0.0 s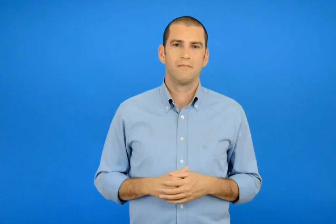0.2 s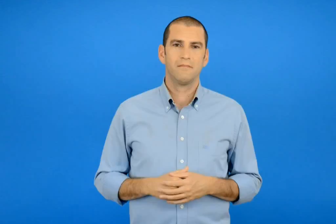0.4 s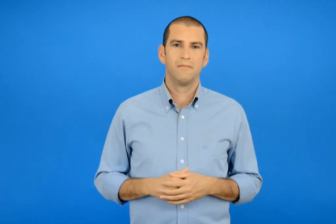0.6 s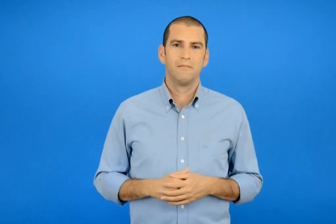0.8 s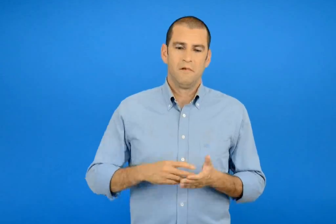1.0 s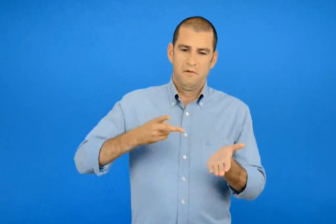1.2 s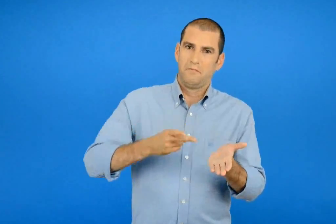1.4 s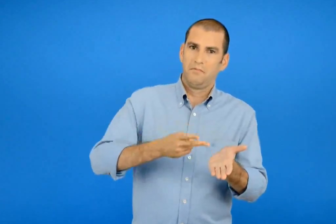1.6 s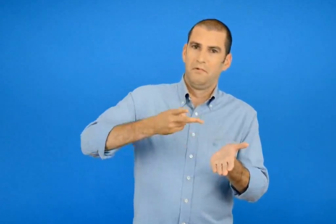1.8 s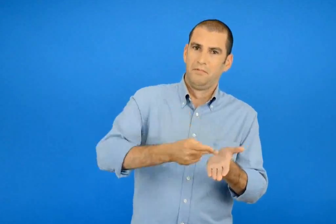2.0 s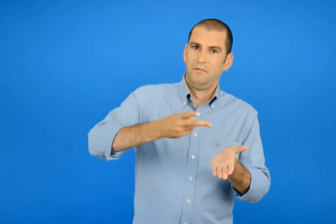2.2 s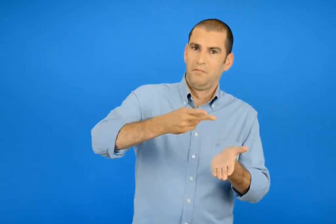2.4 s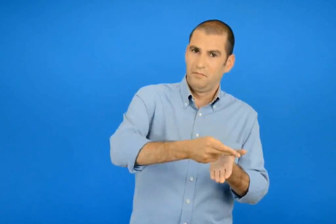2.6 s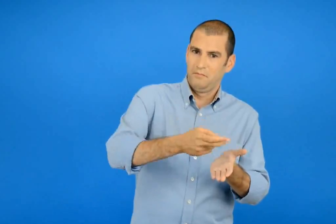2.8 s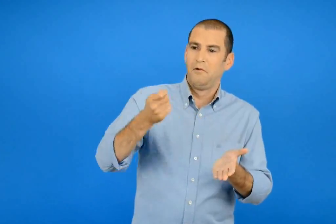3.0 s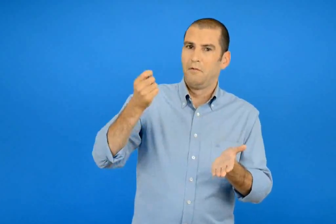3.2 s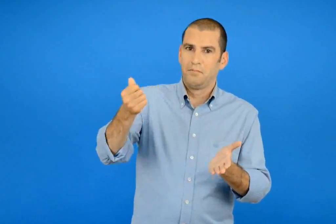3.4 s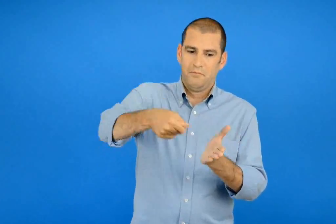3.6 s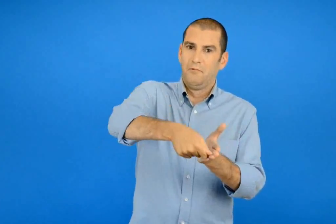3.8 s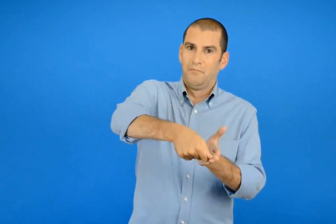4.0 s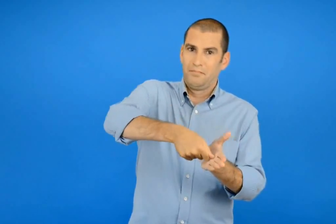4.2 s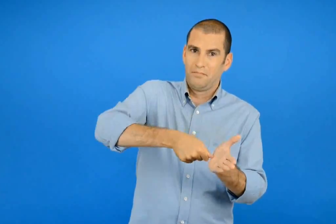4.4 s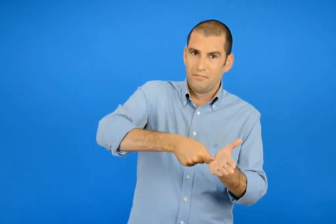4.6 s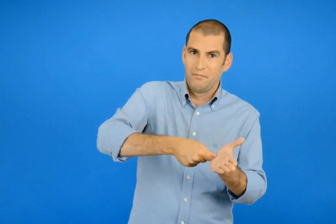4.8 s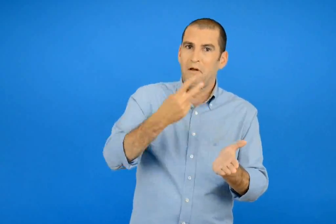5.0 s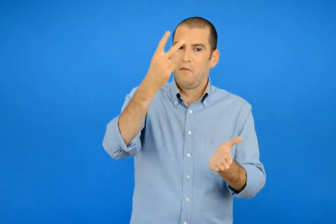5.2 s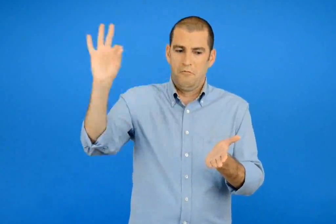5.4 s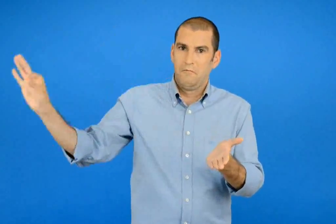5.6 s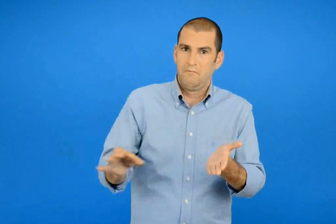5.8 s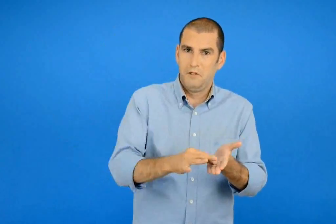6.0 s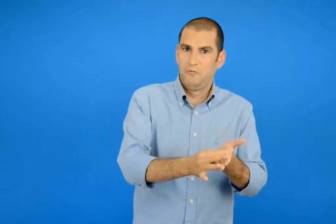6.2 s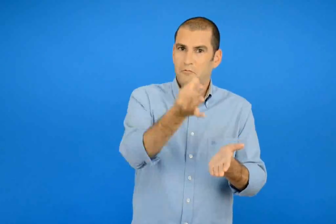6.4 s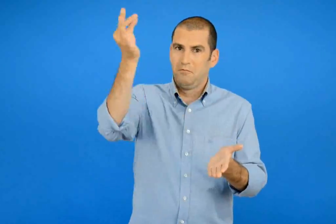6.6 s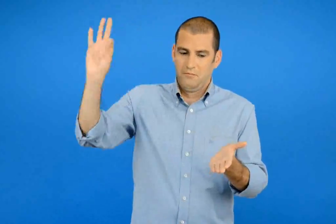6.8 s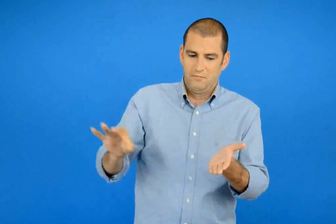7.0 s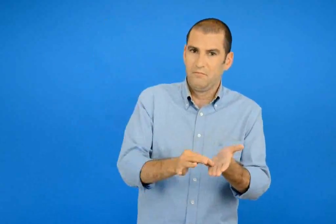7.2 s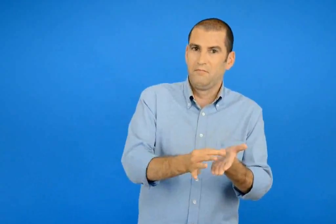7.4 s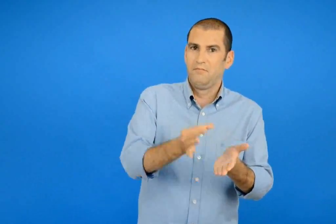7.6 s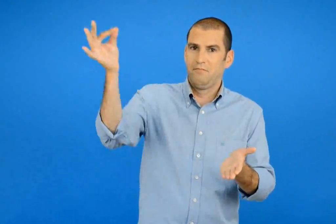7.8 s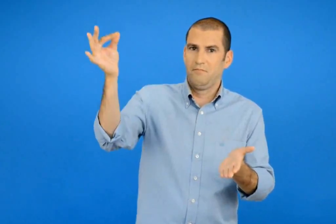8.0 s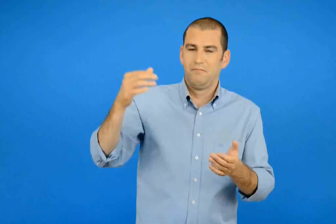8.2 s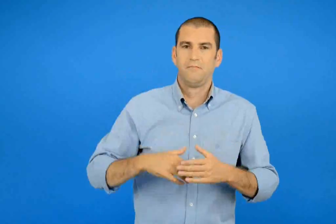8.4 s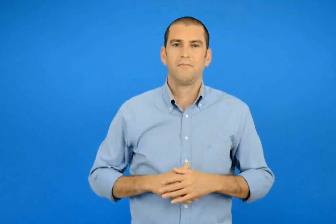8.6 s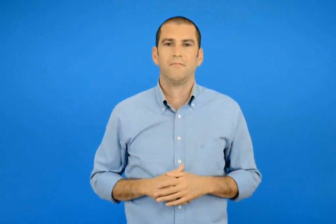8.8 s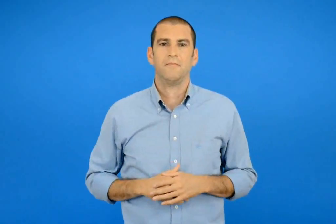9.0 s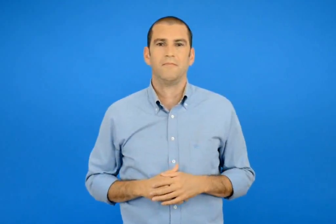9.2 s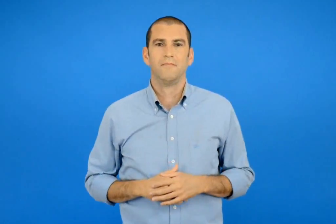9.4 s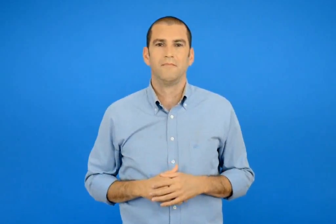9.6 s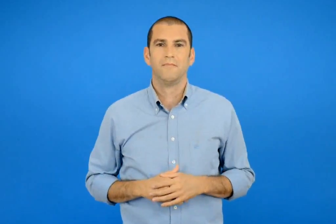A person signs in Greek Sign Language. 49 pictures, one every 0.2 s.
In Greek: ψαλίδι κοπίδι και δύο βελονιές
